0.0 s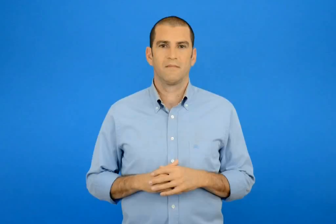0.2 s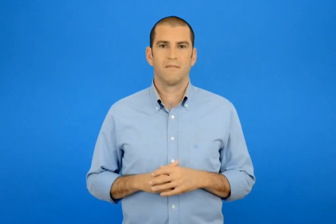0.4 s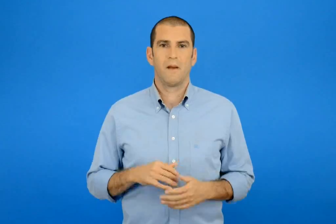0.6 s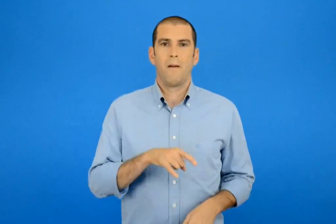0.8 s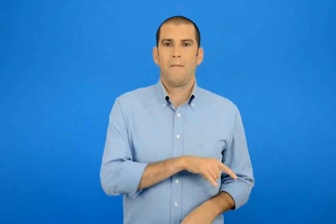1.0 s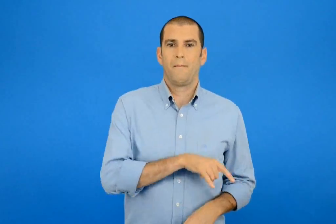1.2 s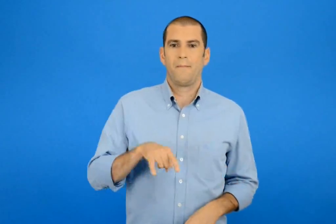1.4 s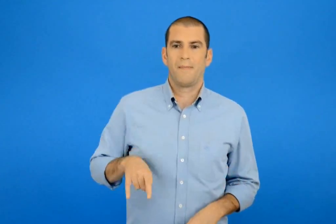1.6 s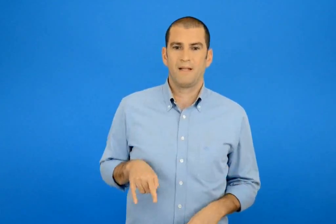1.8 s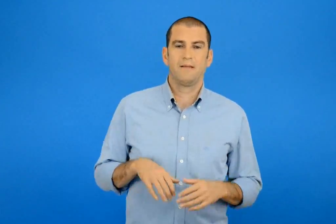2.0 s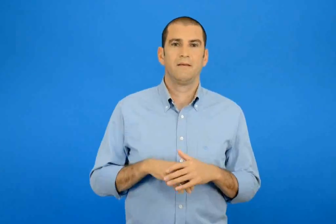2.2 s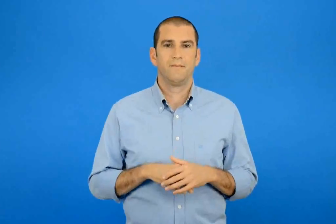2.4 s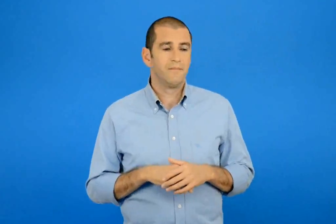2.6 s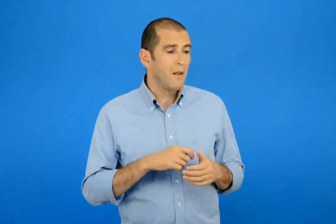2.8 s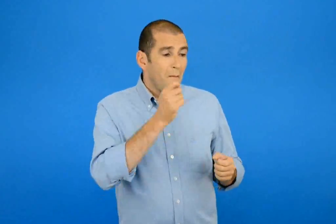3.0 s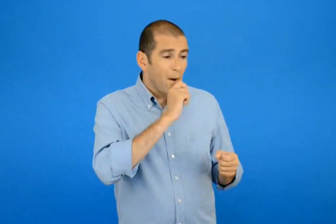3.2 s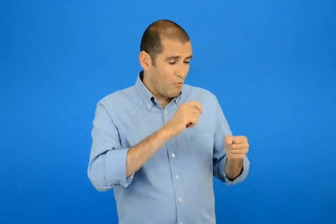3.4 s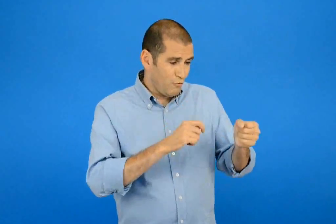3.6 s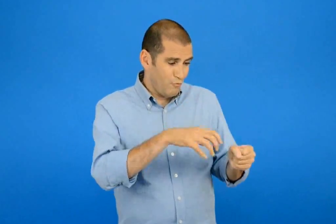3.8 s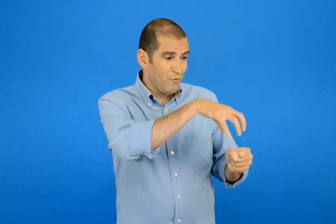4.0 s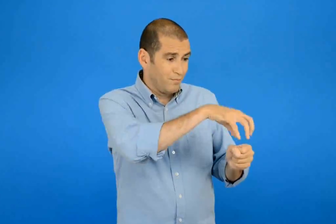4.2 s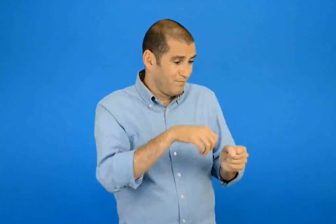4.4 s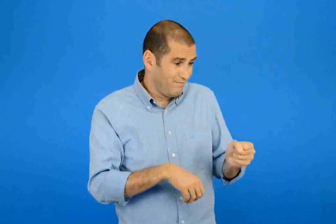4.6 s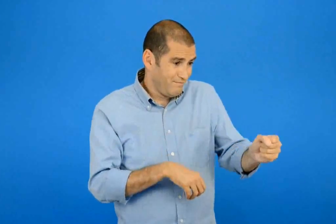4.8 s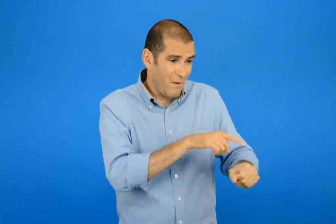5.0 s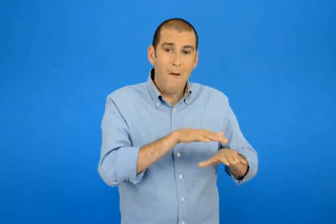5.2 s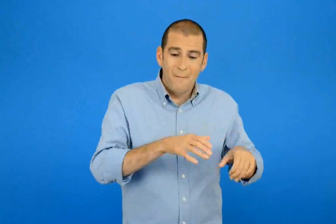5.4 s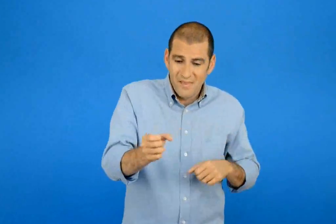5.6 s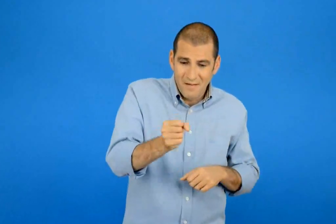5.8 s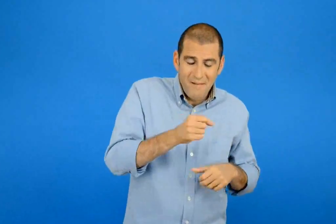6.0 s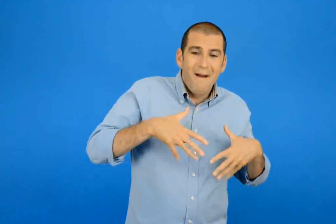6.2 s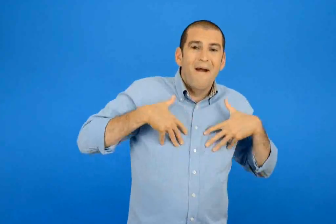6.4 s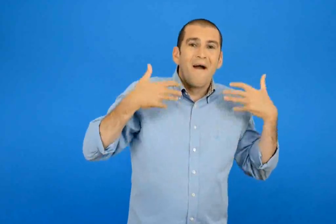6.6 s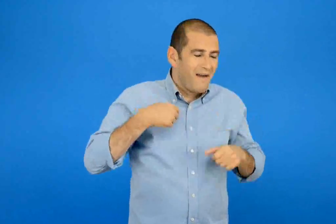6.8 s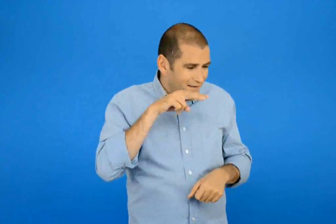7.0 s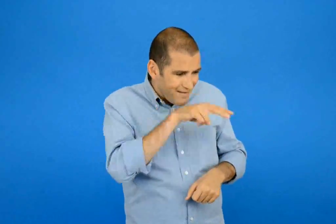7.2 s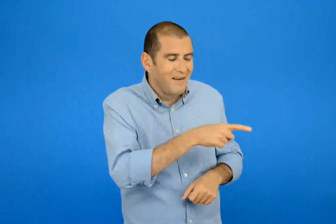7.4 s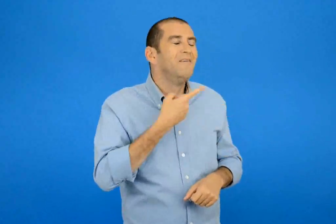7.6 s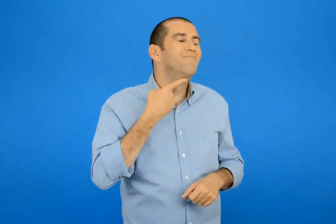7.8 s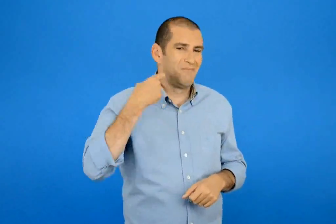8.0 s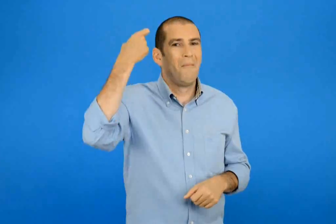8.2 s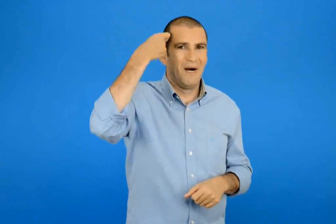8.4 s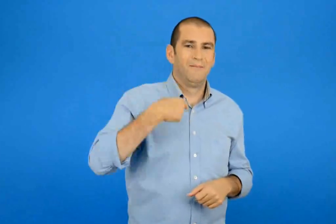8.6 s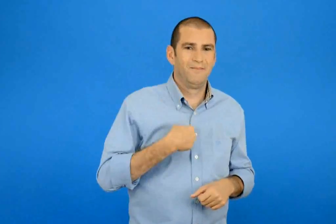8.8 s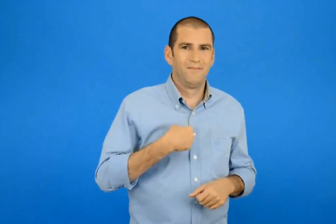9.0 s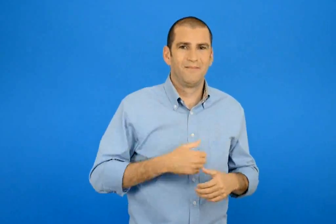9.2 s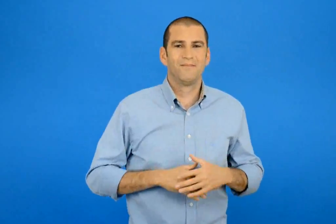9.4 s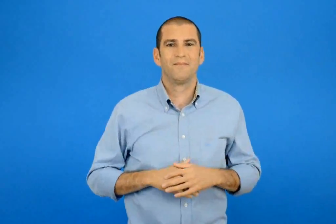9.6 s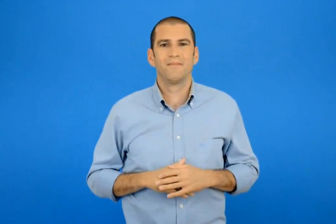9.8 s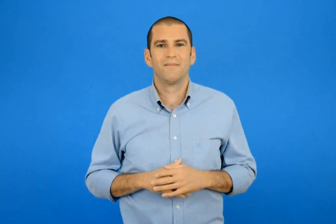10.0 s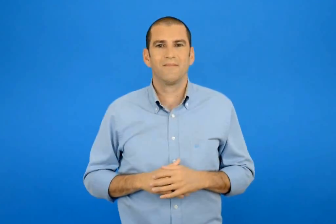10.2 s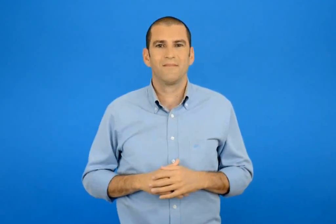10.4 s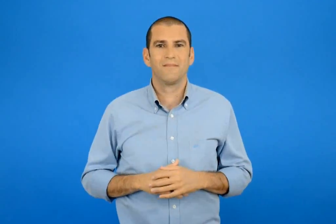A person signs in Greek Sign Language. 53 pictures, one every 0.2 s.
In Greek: κυρ παντελής πιο πολύ από όλα μου άρεσε η χαρά στα ματιά των παιδιών όταν έπαιρναν το χωνάκι με το παγωτό
